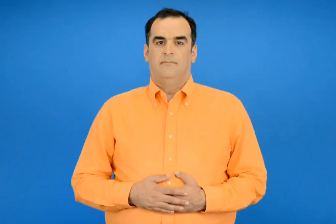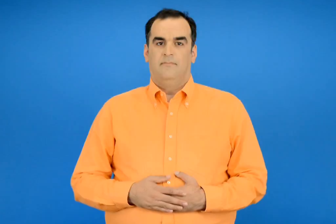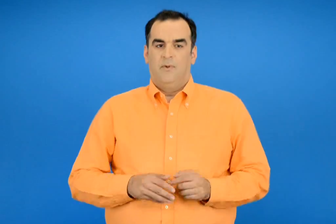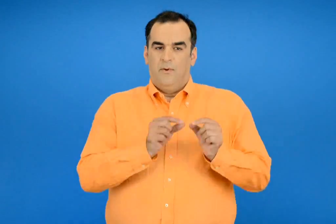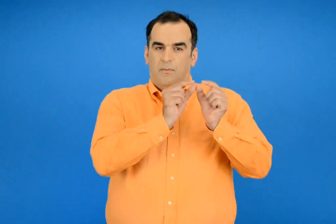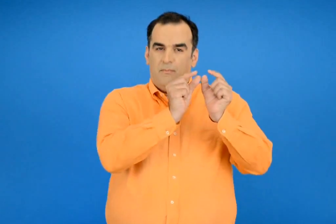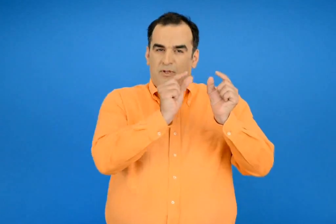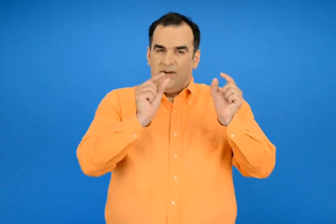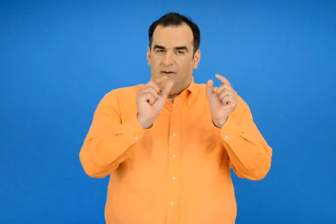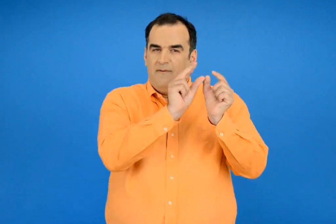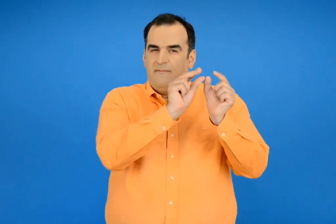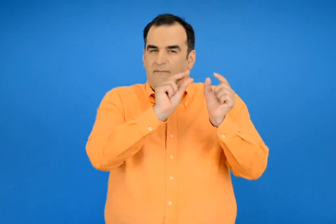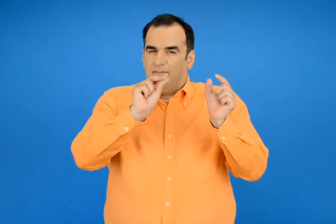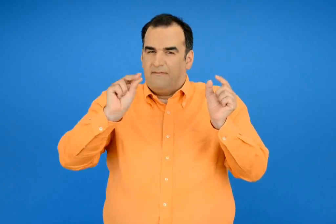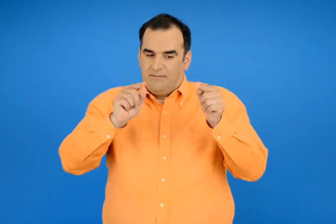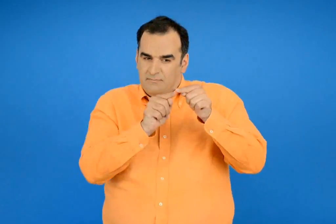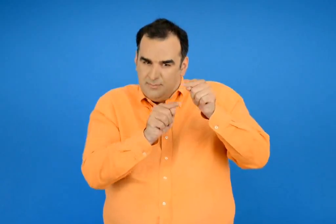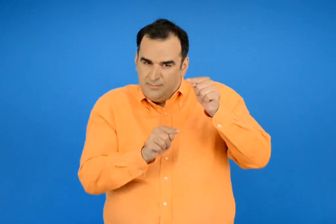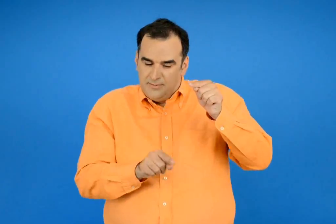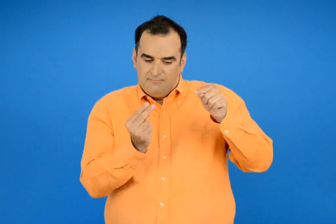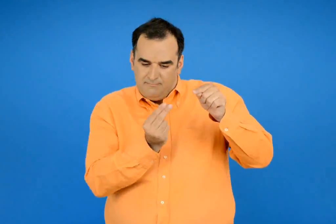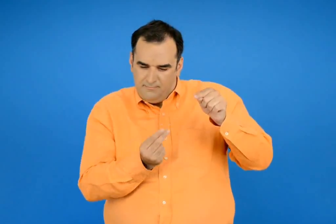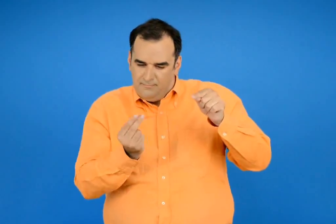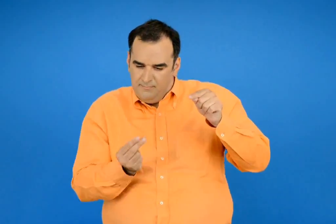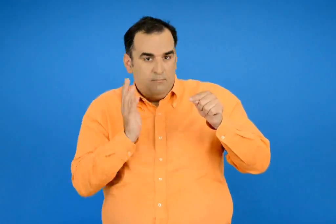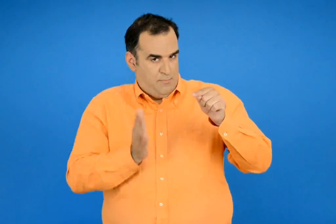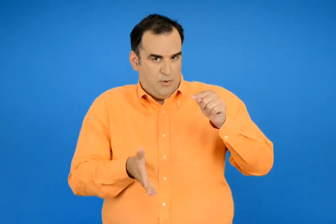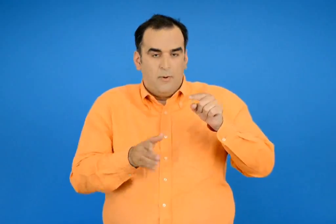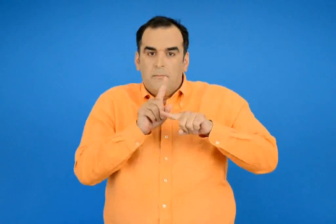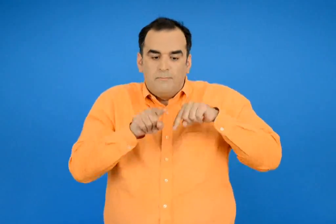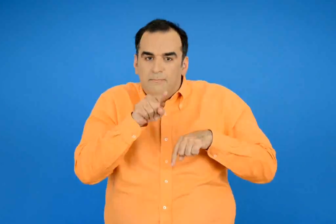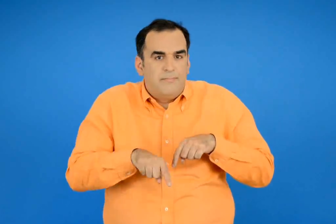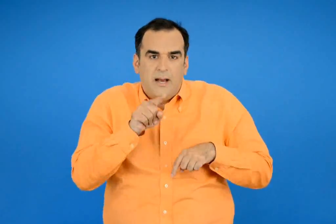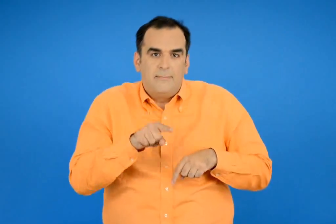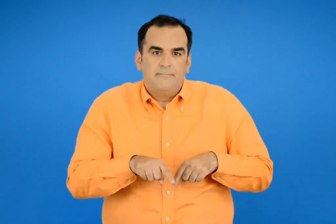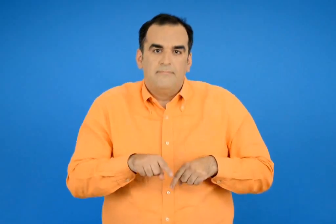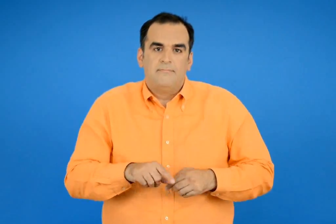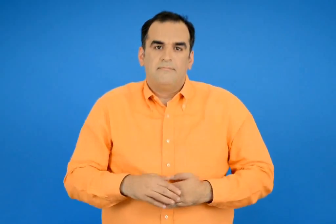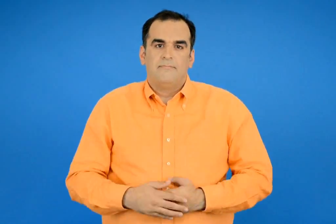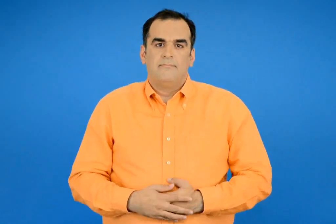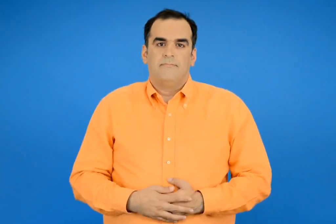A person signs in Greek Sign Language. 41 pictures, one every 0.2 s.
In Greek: ποιά μοτίβα μπορώ να φτιάξω ;
